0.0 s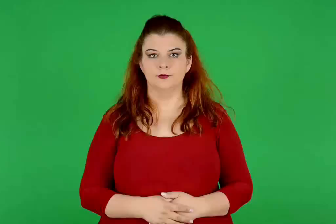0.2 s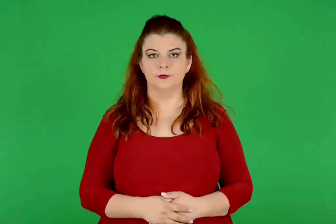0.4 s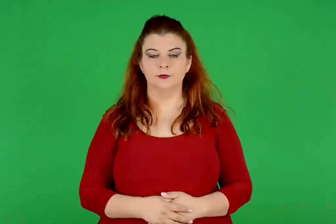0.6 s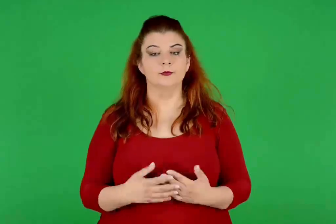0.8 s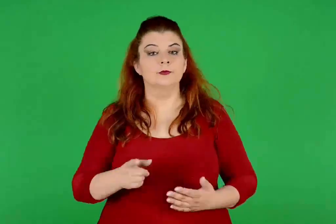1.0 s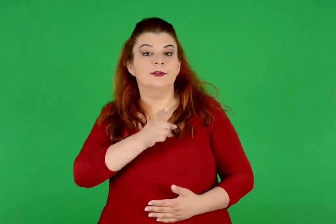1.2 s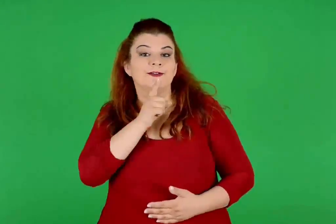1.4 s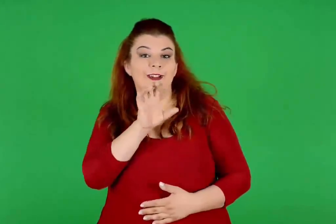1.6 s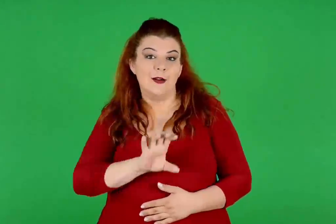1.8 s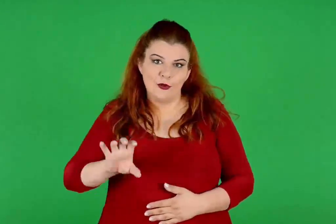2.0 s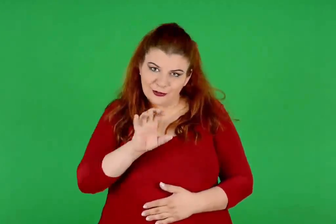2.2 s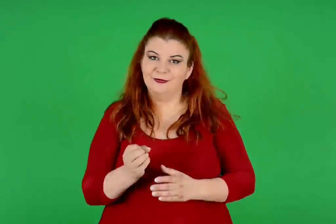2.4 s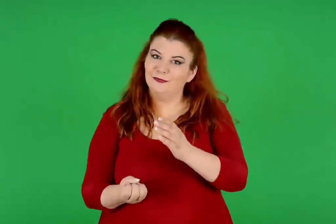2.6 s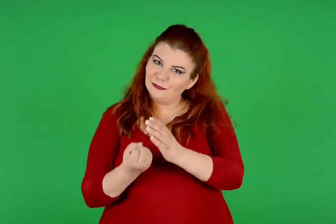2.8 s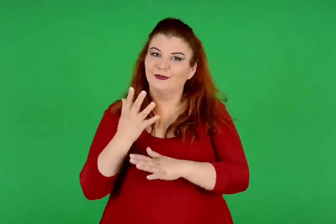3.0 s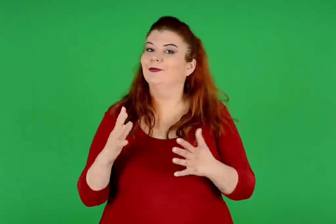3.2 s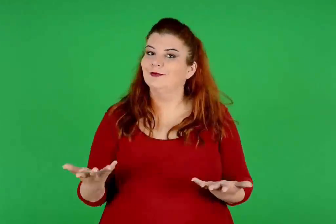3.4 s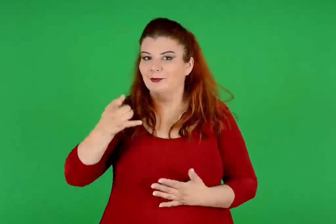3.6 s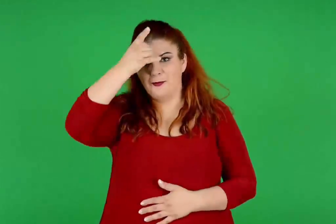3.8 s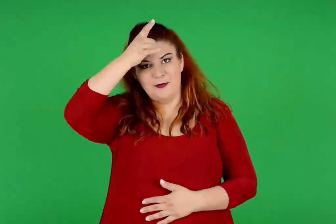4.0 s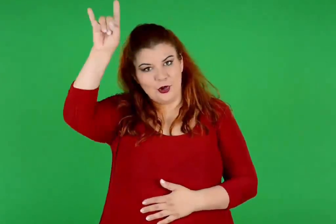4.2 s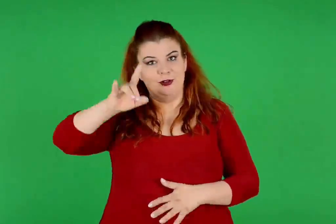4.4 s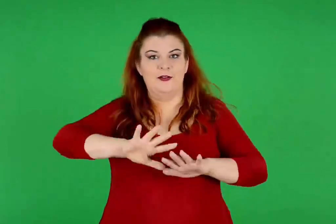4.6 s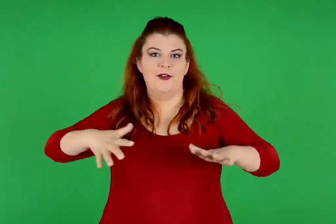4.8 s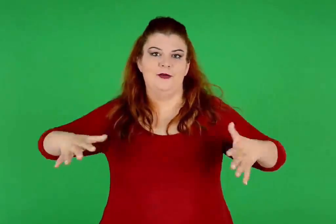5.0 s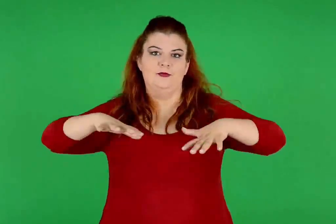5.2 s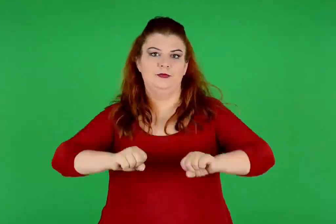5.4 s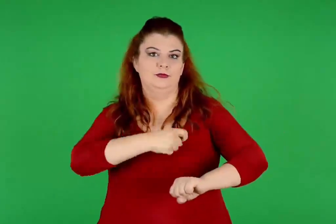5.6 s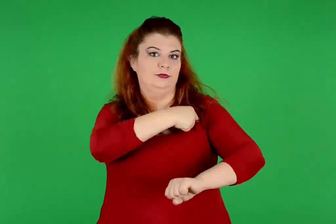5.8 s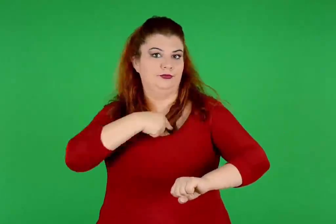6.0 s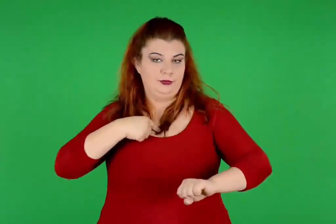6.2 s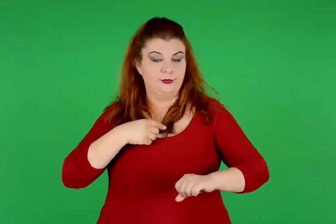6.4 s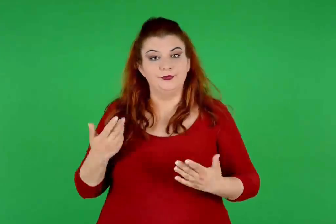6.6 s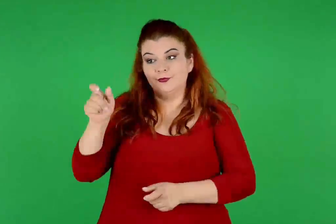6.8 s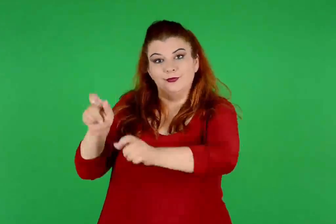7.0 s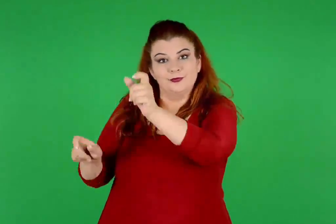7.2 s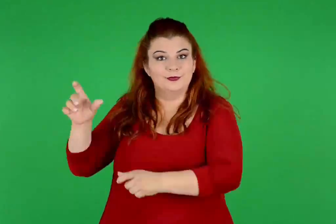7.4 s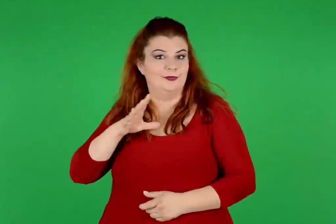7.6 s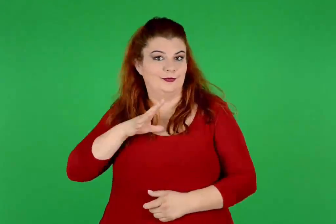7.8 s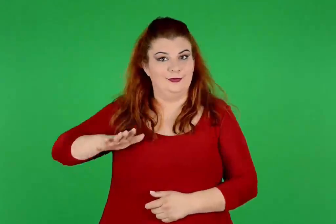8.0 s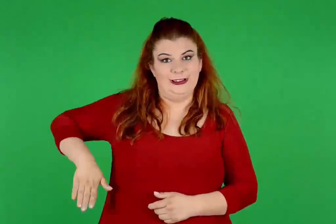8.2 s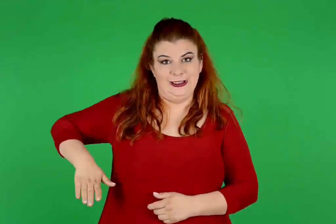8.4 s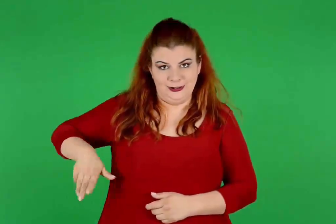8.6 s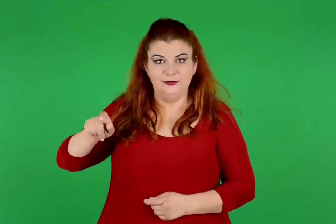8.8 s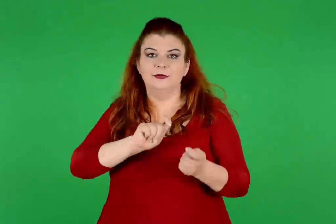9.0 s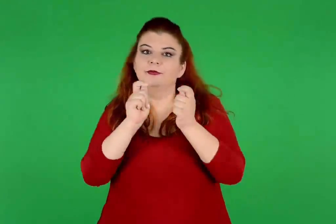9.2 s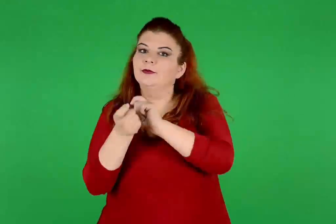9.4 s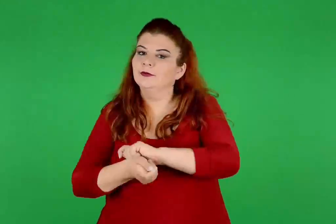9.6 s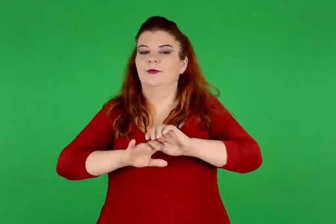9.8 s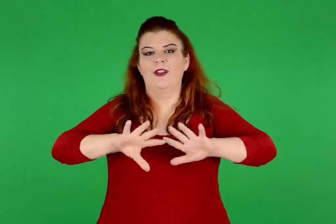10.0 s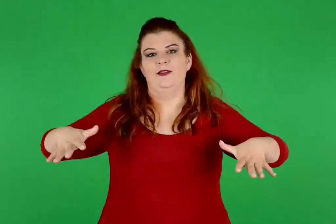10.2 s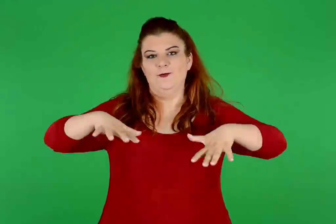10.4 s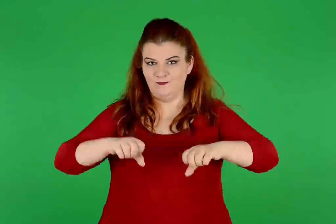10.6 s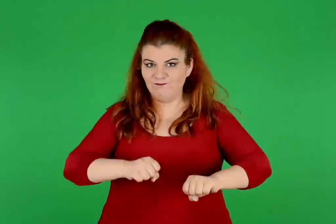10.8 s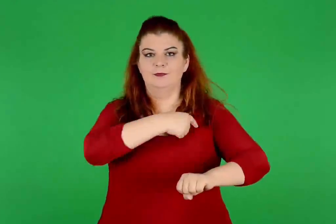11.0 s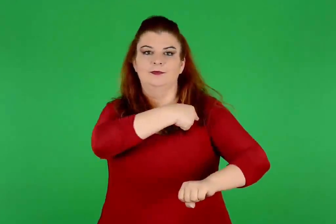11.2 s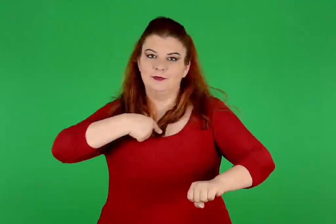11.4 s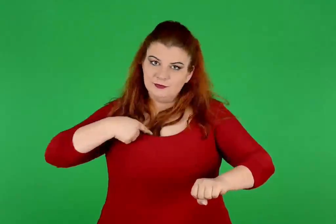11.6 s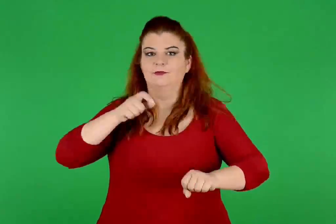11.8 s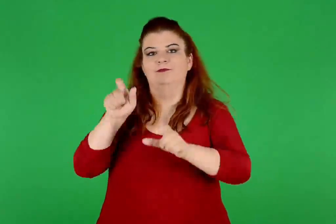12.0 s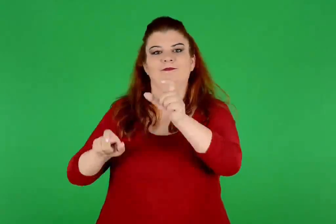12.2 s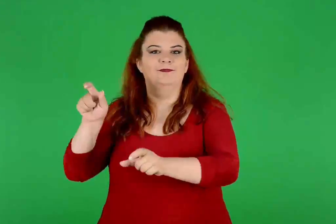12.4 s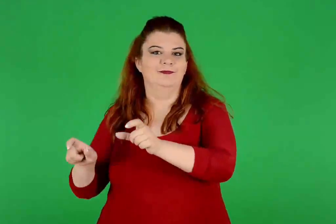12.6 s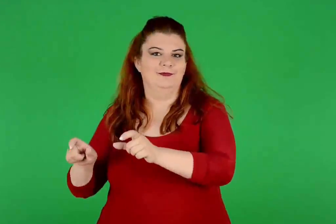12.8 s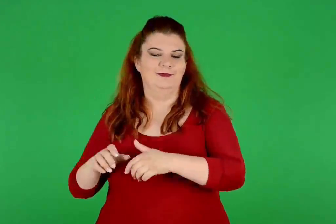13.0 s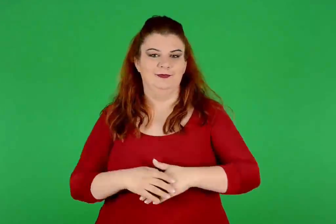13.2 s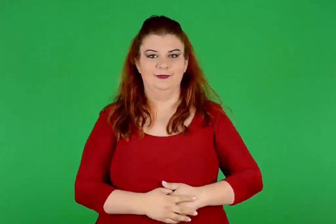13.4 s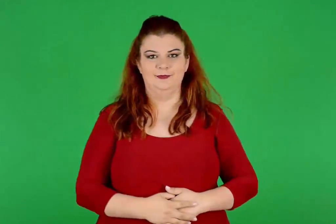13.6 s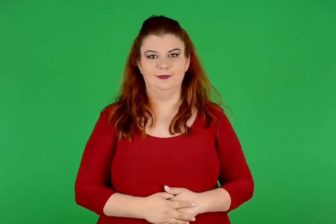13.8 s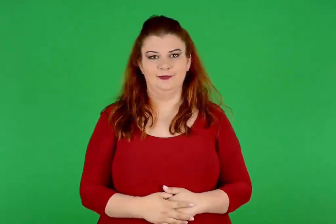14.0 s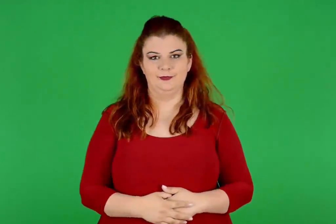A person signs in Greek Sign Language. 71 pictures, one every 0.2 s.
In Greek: την εποχή εκείνη λοιπόν δημιουργήθηκε η μινωική θαλασσοκρατία και οι κρήτες έγιναν θαλασσοκράτορες
